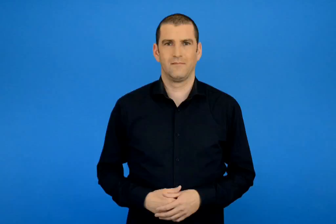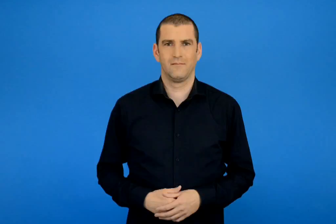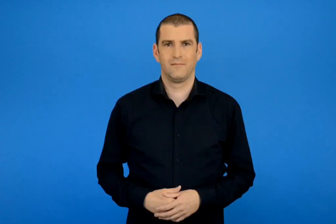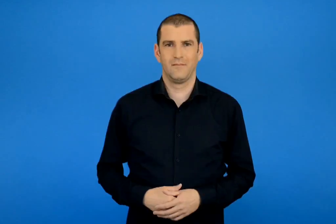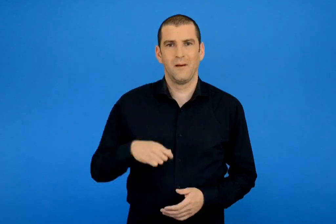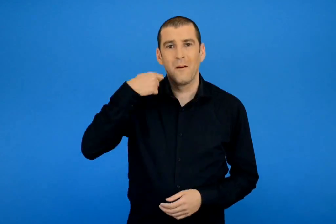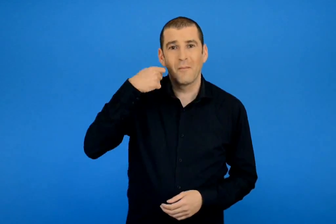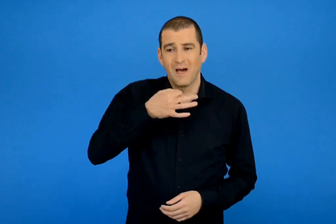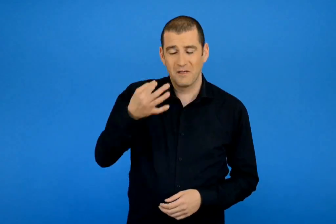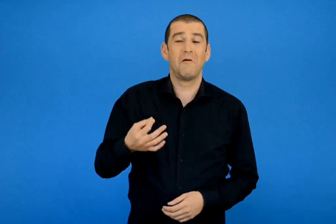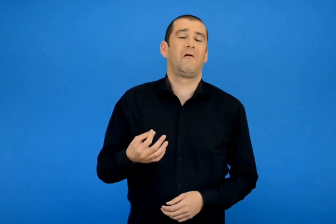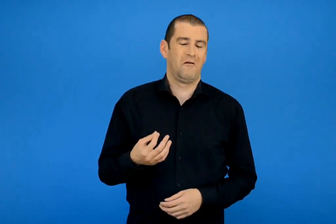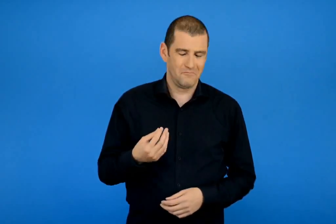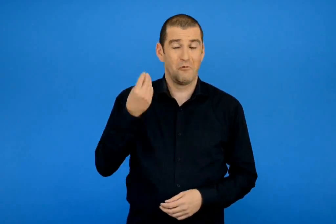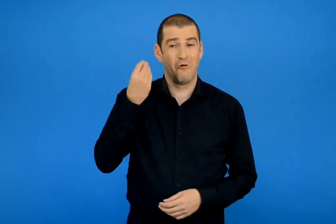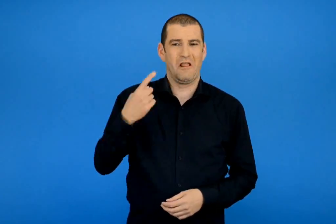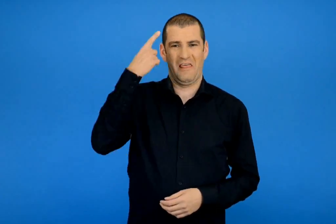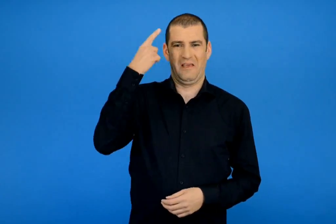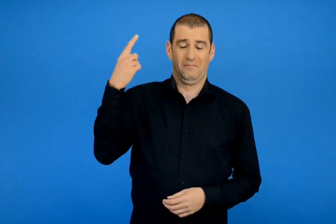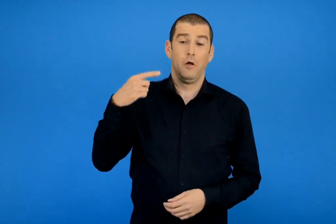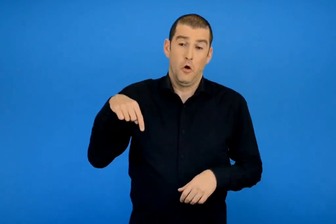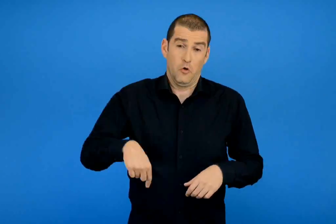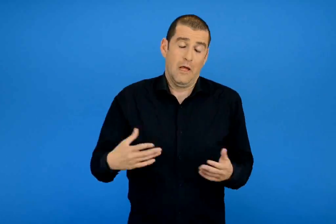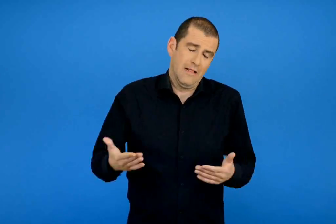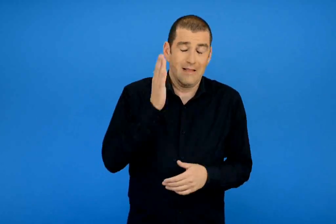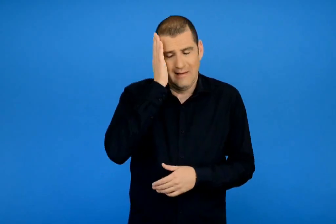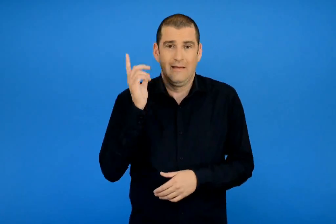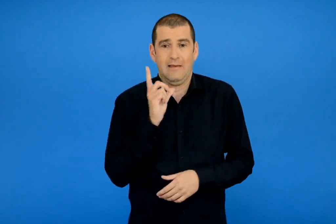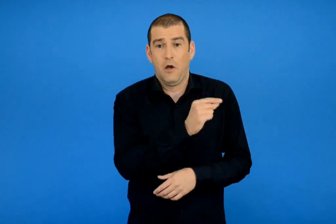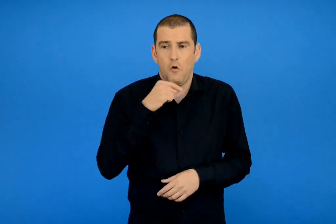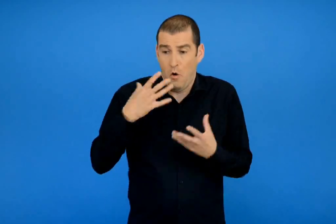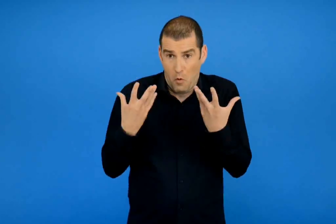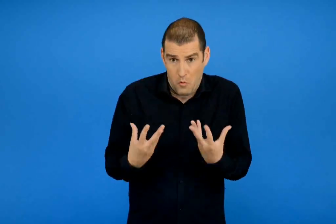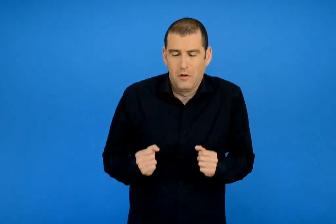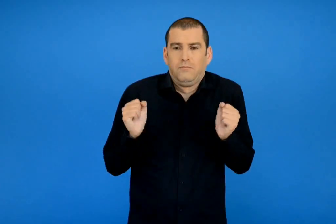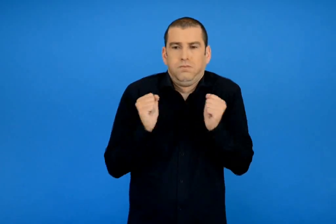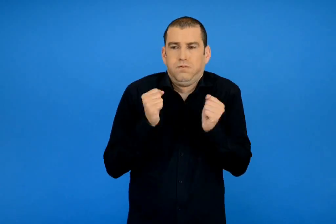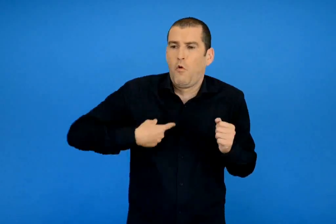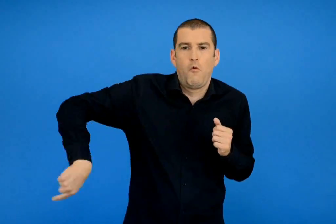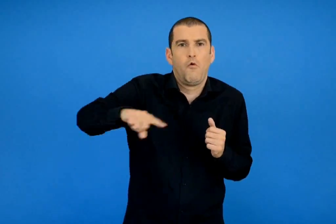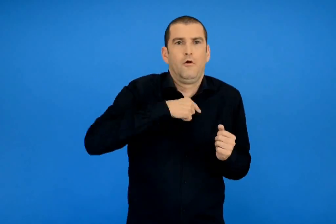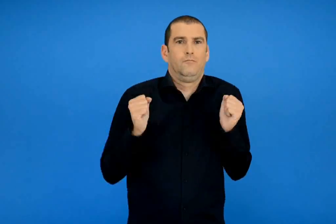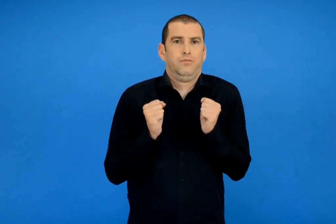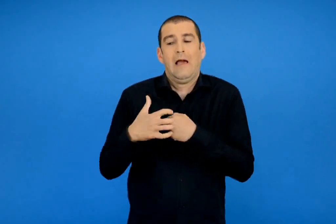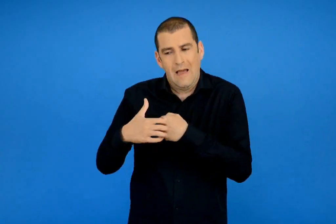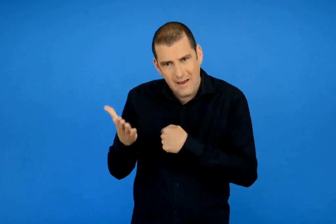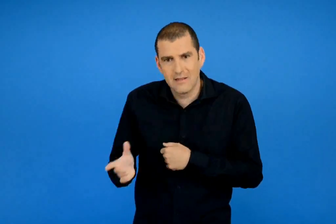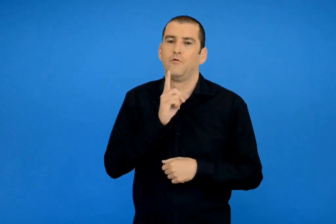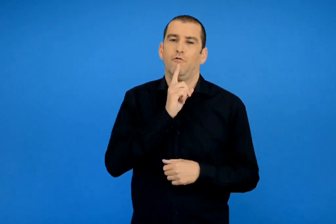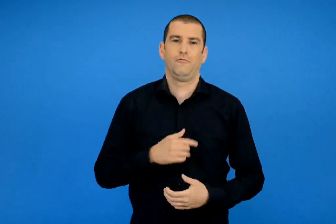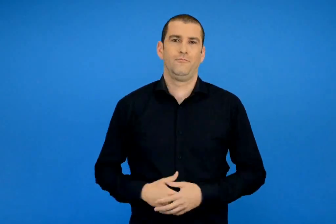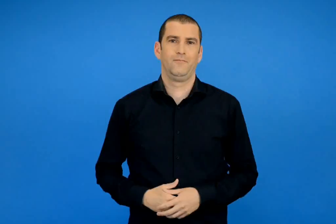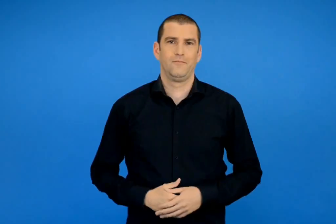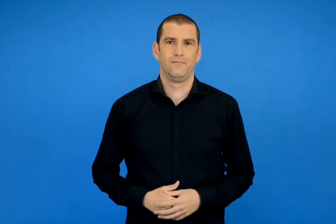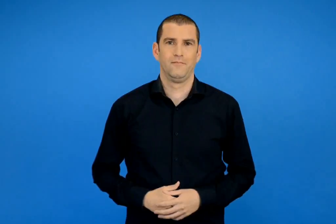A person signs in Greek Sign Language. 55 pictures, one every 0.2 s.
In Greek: ωραία ιδέα είπε η μαμά ώρα για ύπνο όμως γιατί αν μείνουμε κι άλλο εδώ θα ξεπαγιάσουμε κι εμείς και η ασπρουλου σου
